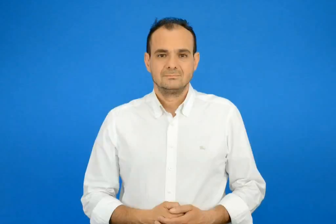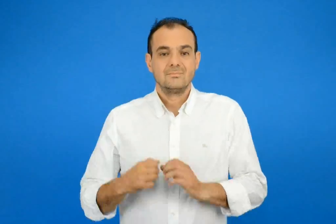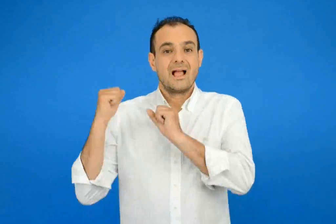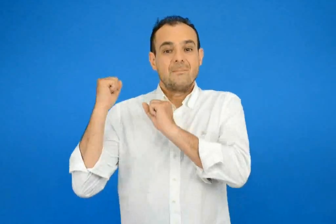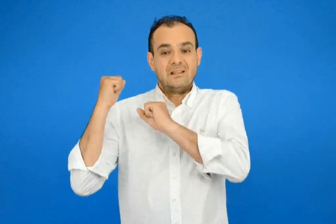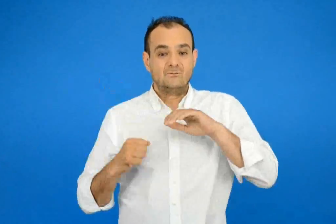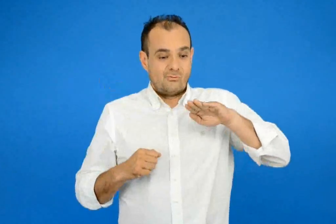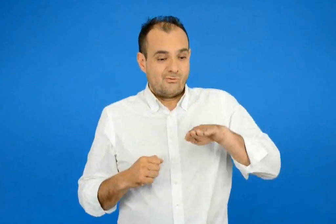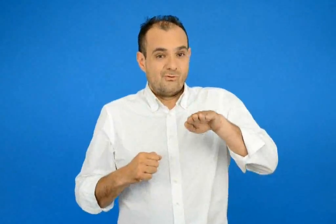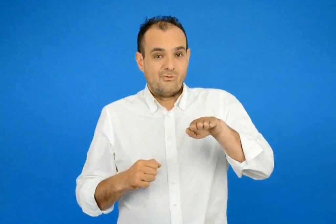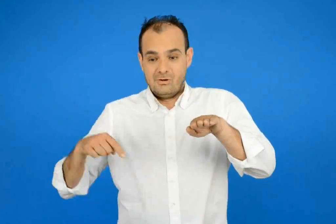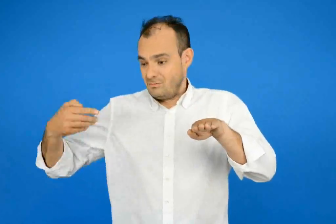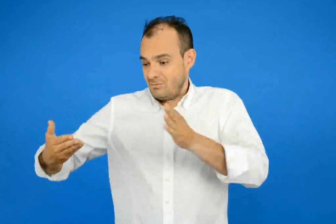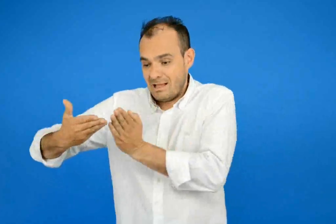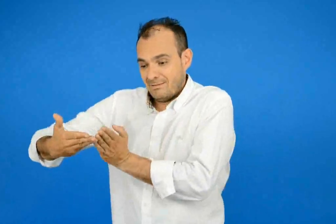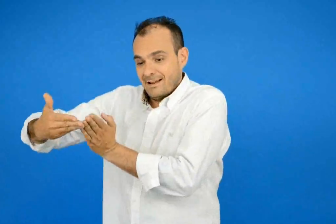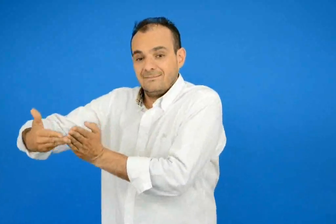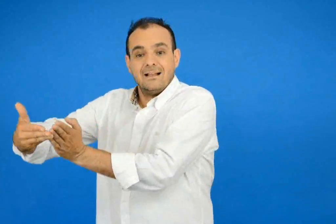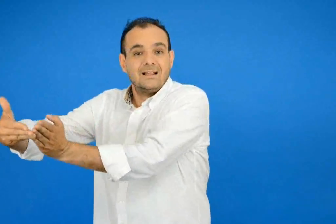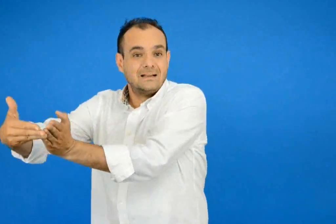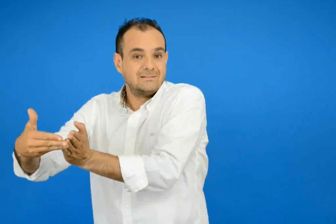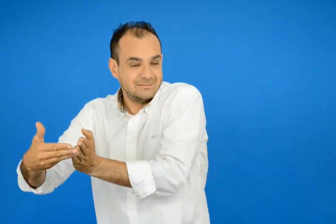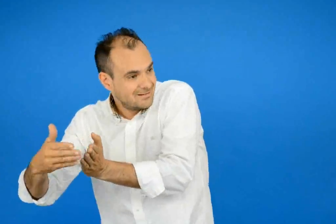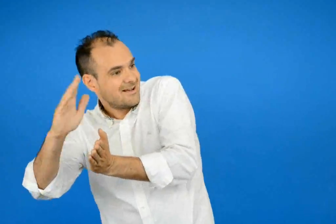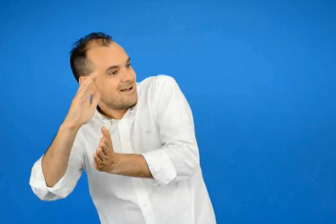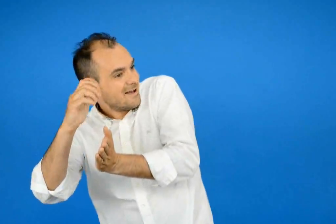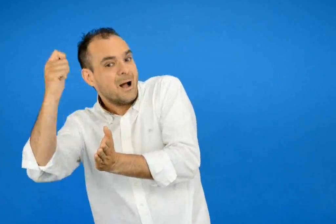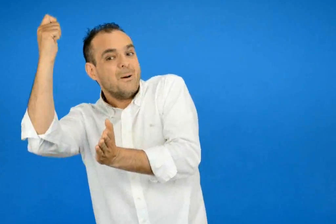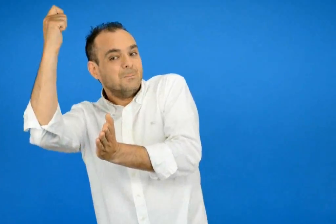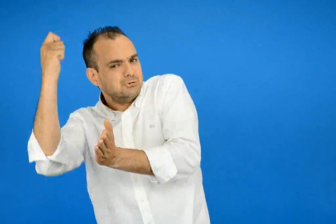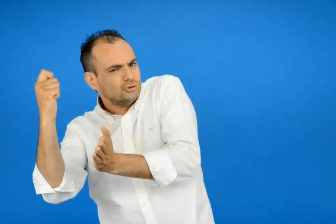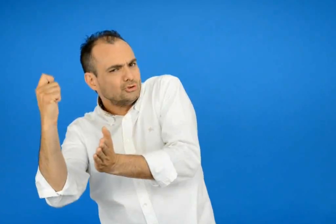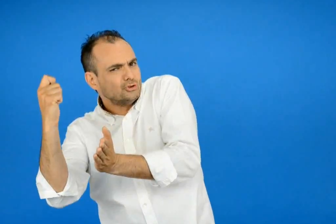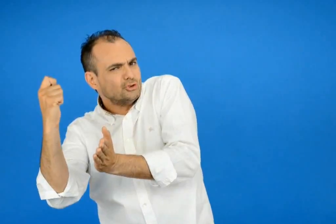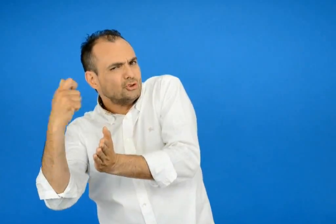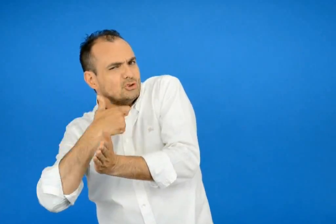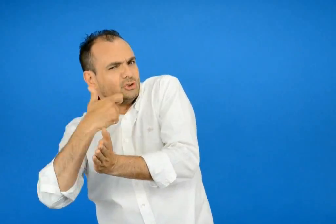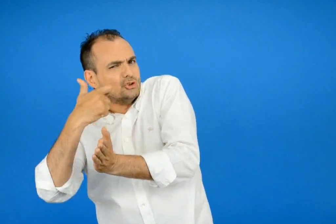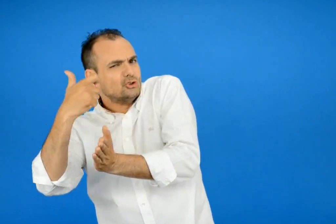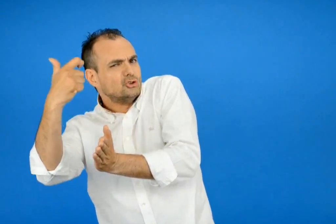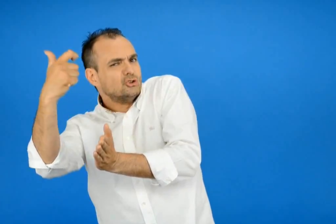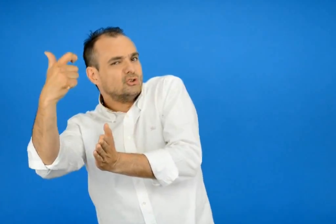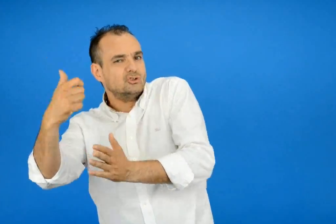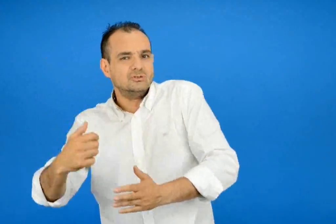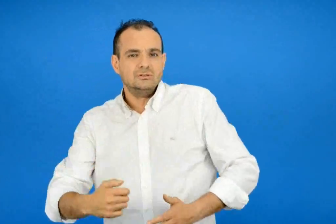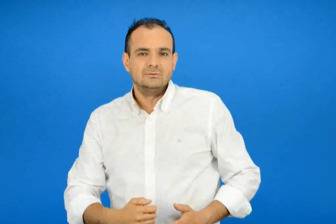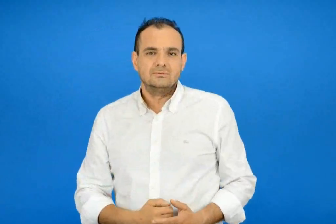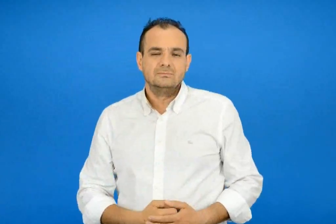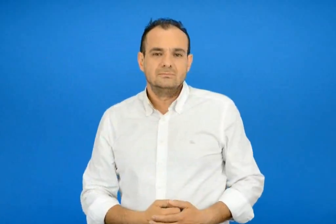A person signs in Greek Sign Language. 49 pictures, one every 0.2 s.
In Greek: τα καραβιά χαιρετούν τον επιτάφιο σφυρίζοντας δυνατά
